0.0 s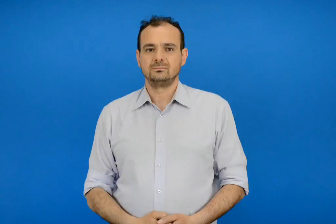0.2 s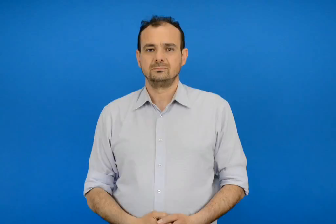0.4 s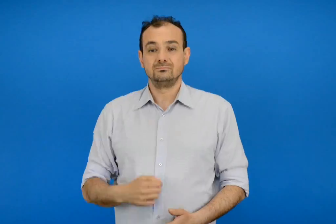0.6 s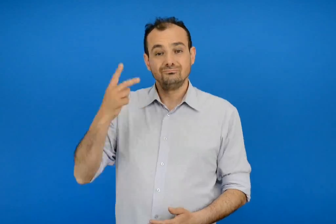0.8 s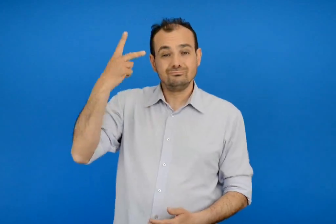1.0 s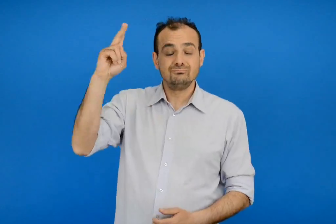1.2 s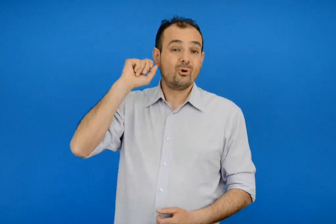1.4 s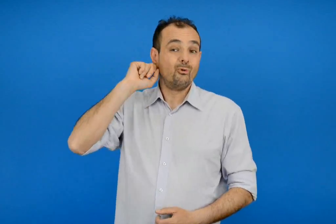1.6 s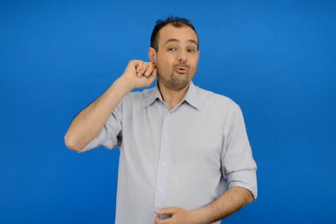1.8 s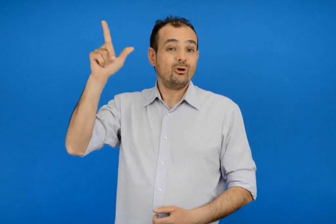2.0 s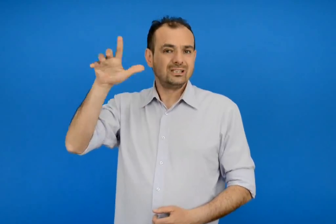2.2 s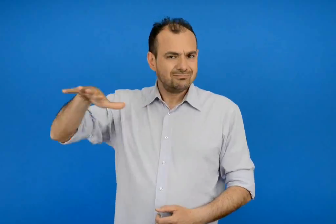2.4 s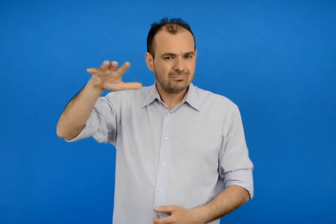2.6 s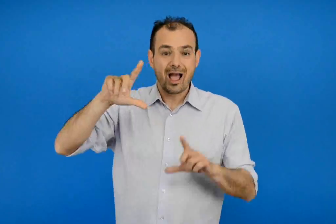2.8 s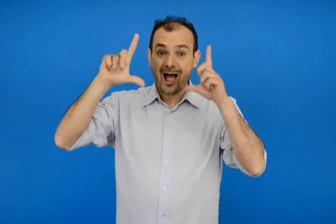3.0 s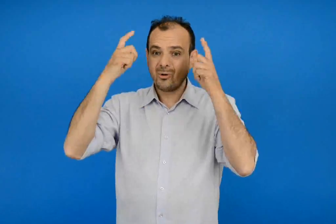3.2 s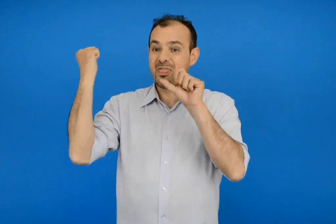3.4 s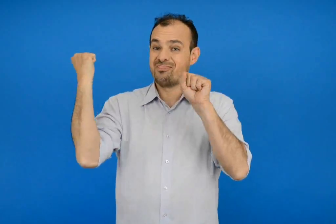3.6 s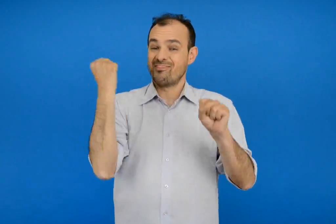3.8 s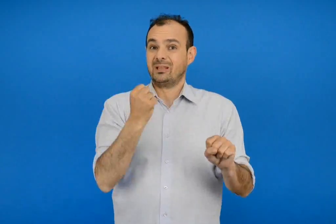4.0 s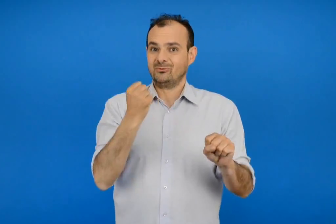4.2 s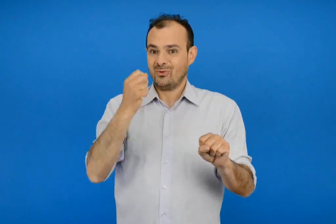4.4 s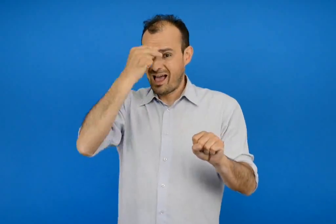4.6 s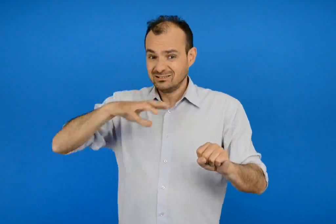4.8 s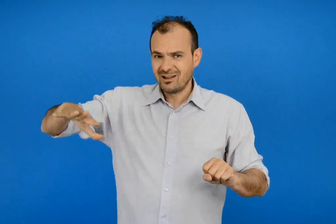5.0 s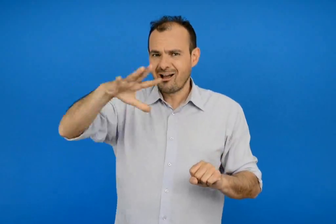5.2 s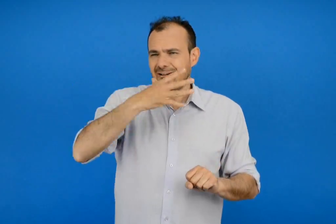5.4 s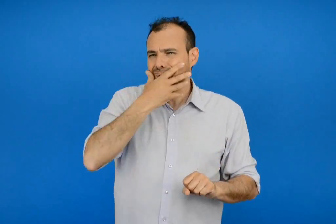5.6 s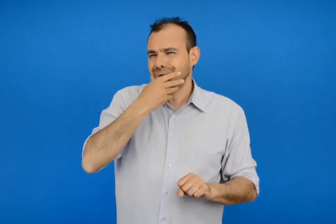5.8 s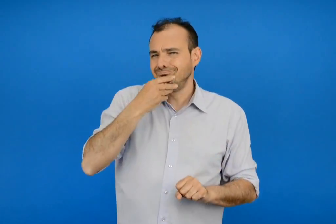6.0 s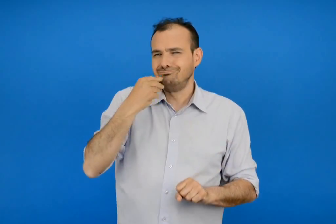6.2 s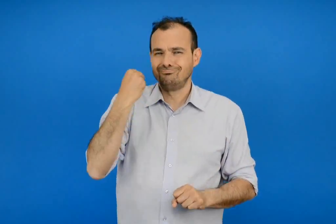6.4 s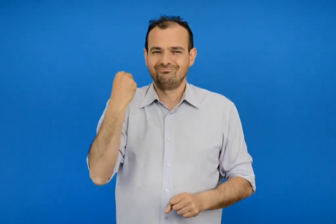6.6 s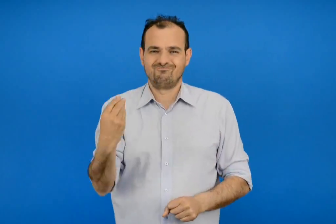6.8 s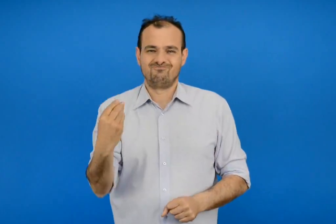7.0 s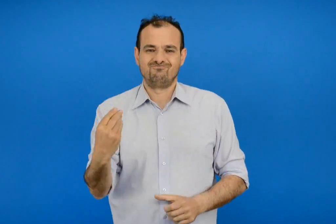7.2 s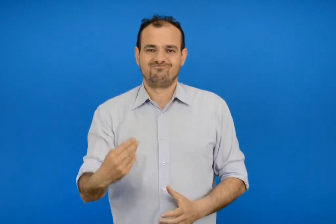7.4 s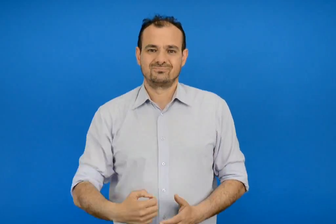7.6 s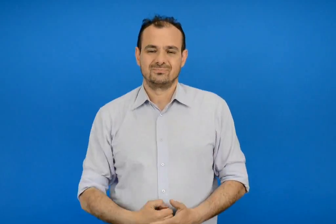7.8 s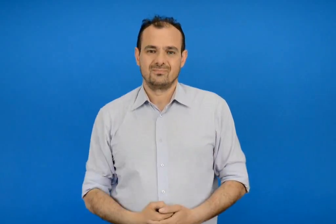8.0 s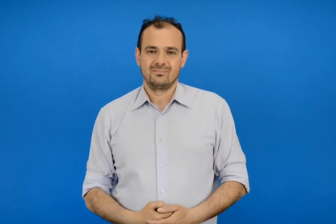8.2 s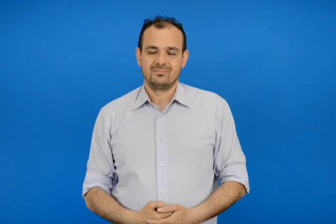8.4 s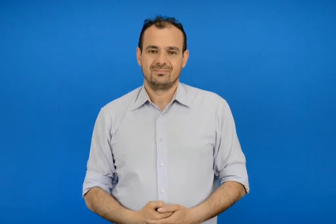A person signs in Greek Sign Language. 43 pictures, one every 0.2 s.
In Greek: τότε έχει και τη γιορτή της του αγίου δημήτριου και φοράει τα καλά της
